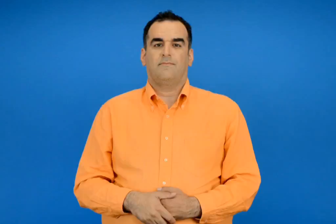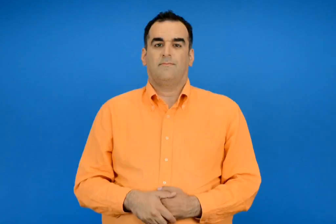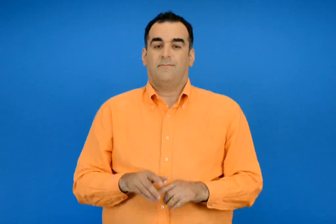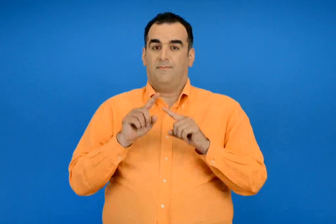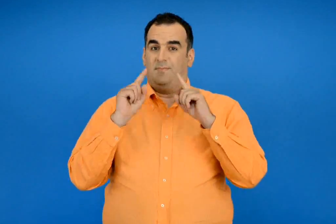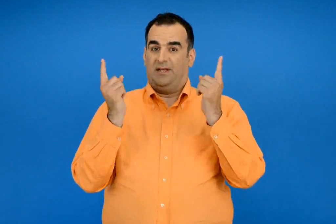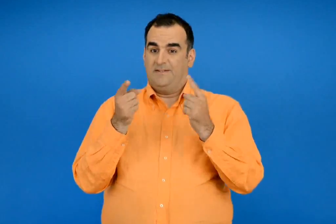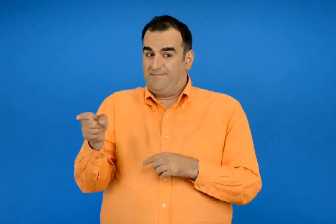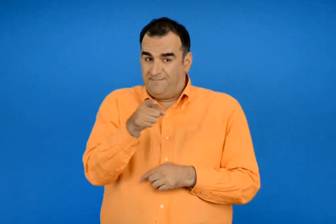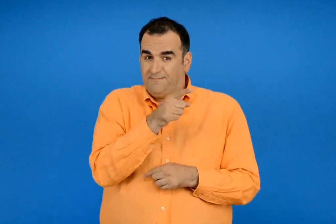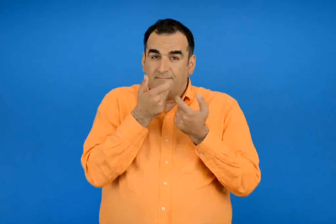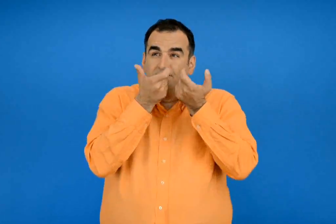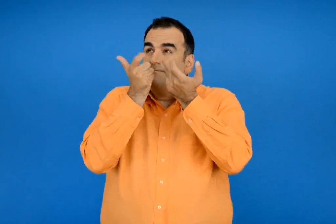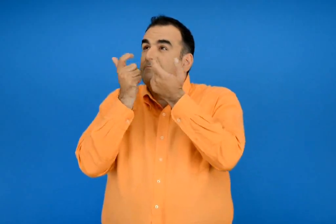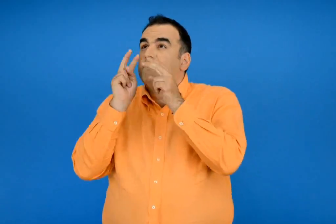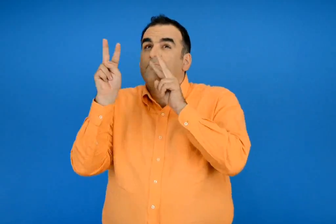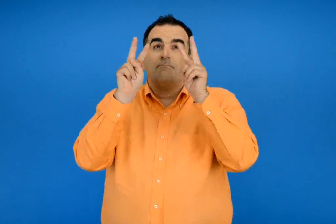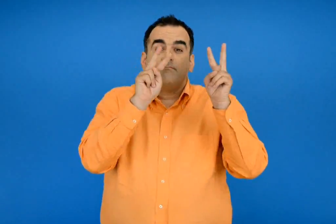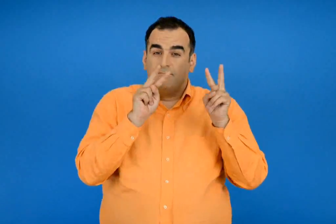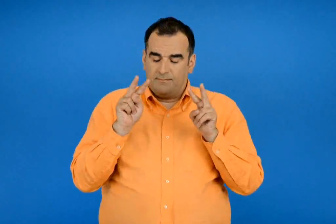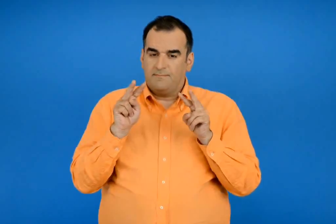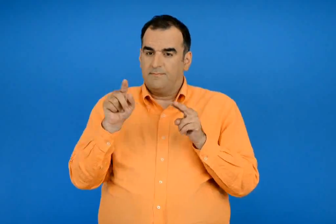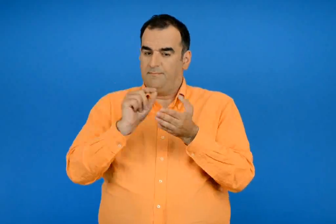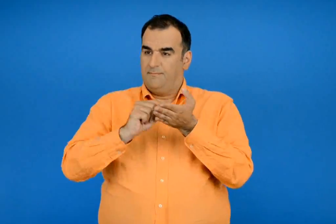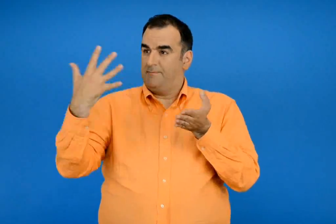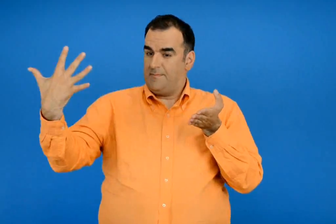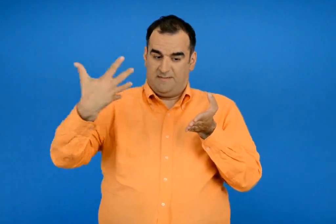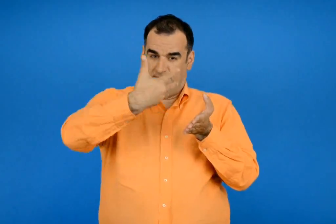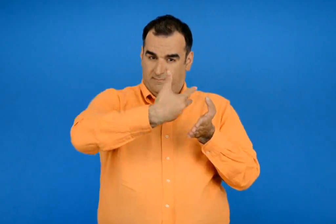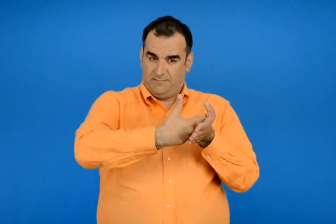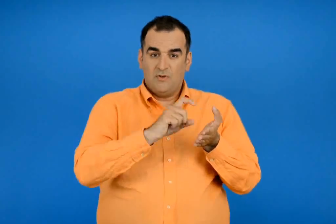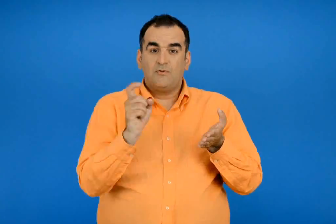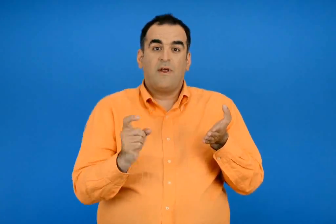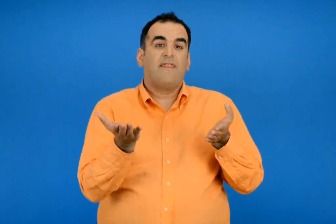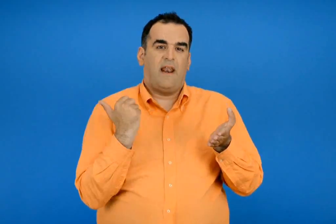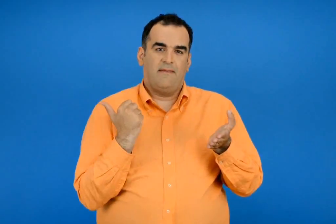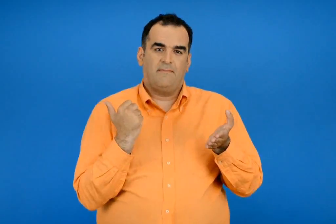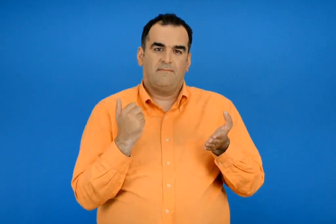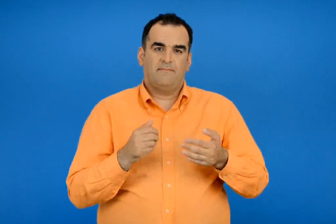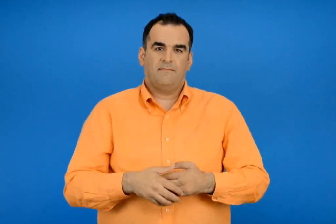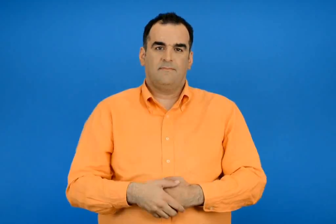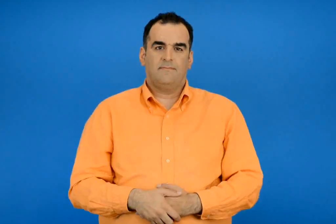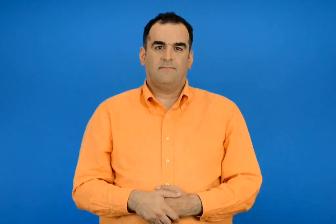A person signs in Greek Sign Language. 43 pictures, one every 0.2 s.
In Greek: κοιτάξτε προσεχτικά γύρω σας στην τάξη και ονομαστέ πέντε πράγματα που δεν έχουν ζωή
